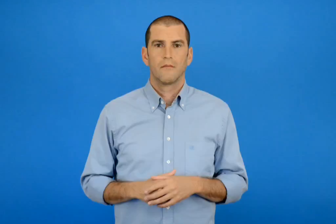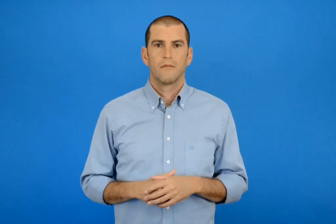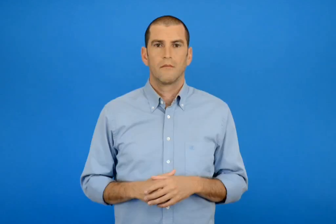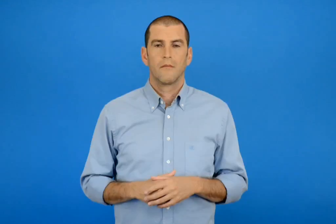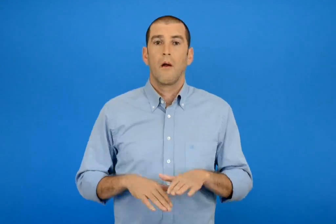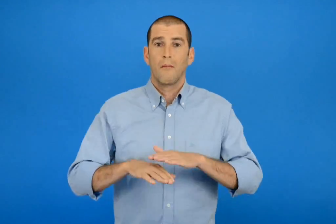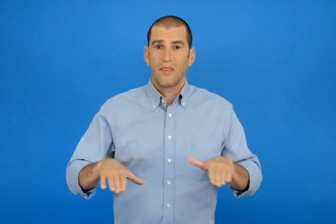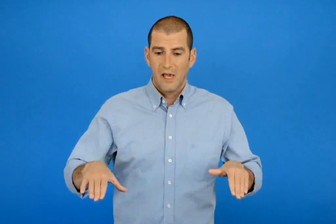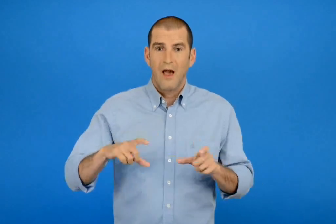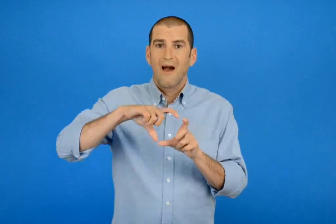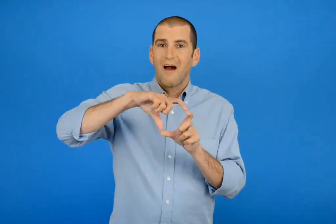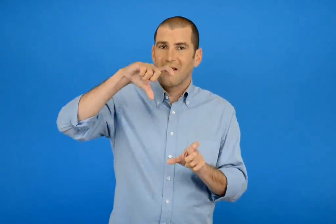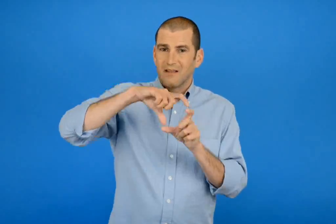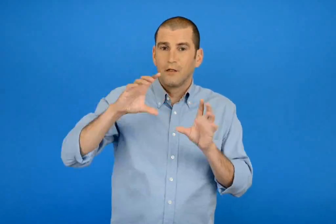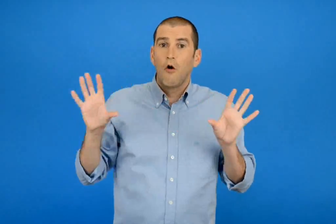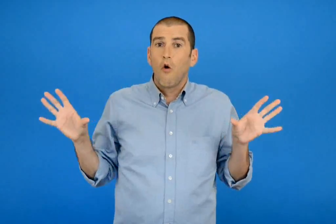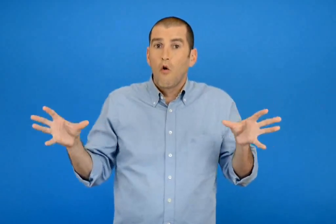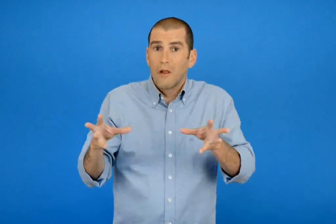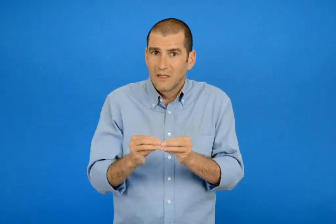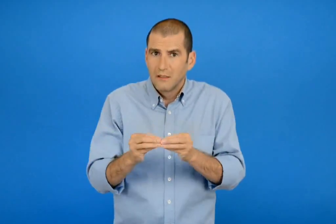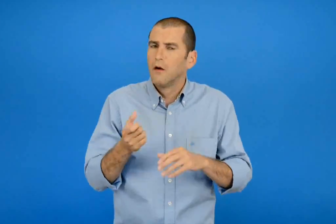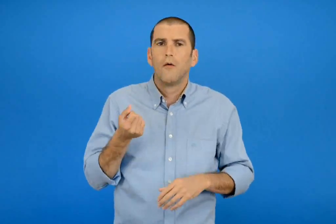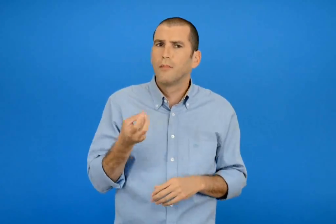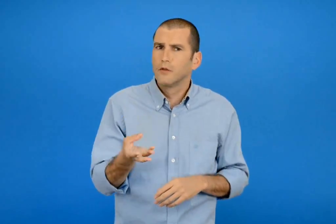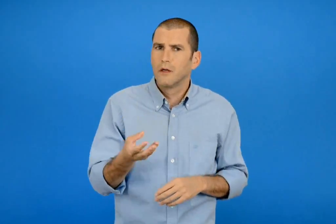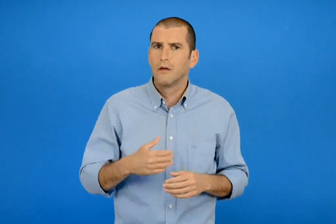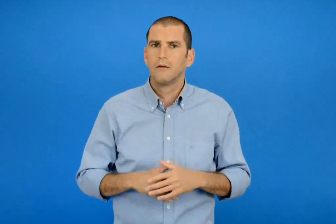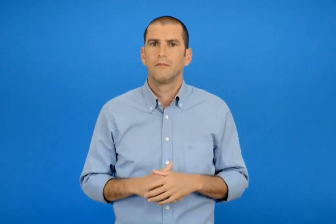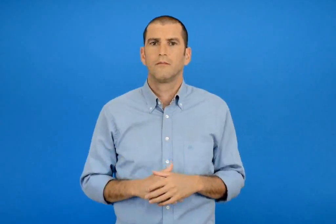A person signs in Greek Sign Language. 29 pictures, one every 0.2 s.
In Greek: πόσες κάρτες έχουν όλα τα παιδιά ;
